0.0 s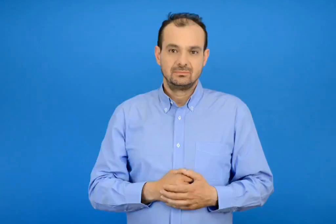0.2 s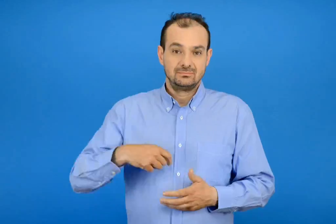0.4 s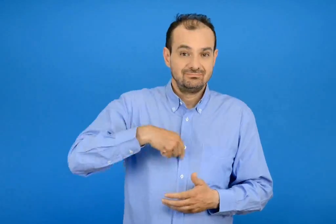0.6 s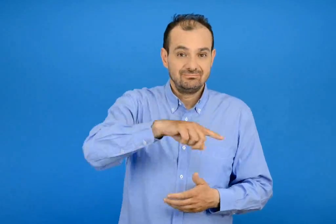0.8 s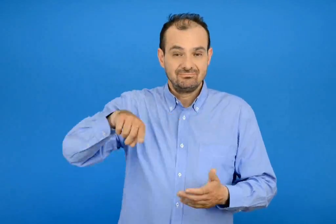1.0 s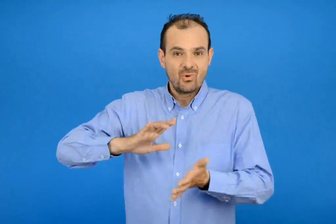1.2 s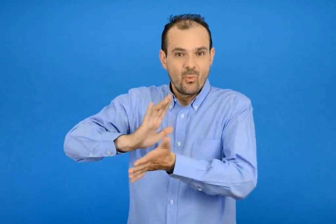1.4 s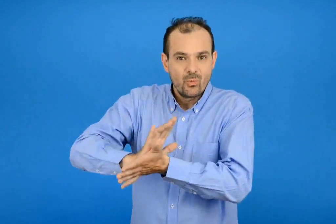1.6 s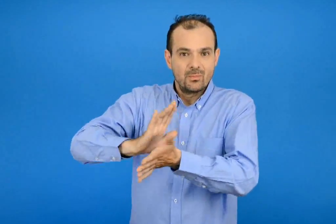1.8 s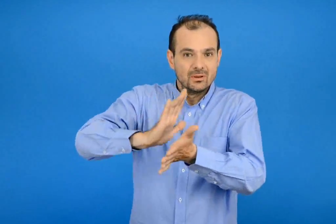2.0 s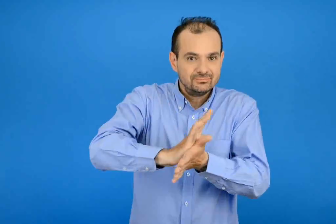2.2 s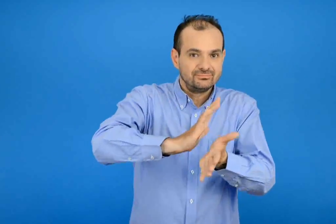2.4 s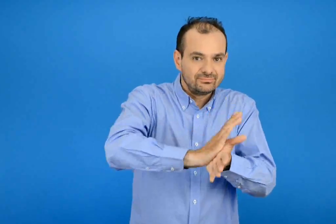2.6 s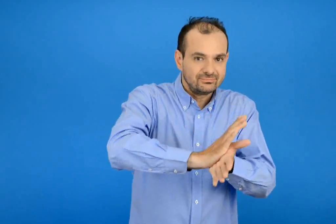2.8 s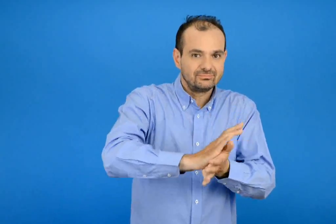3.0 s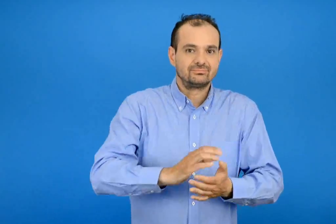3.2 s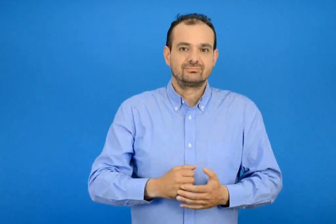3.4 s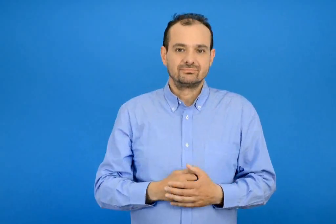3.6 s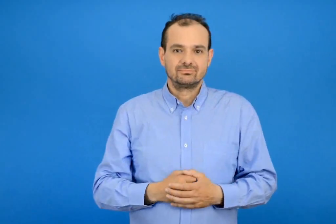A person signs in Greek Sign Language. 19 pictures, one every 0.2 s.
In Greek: κολλάμε
